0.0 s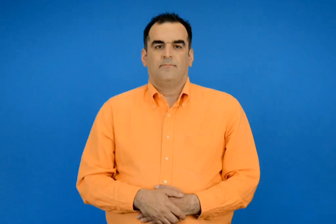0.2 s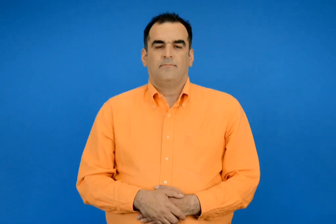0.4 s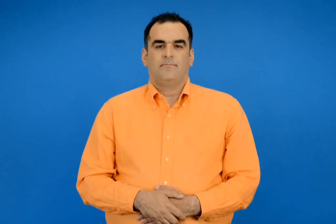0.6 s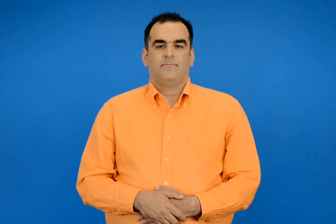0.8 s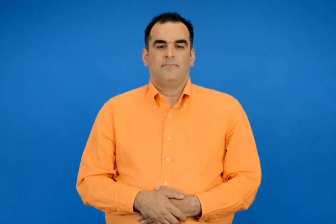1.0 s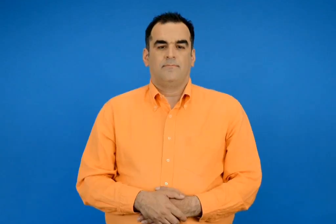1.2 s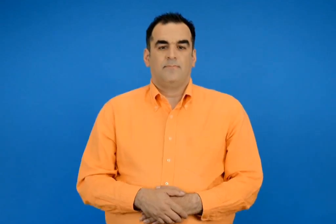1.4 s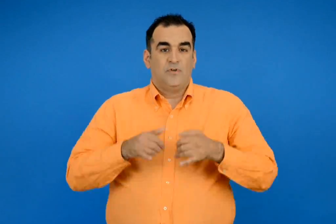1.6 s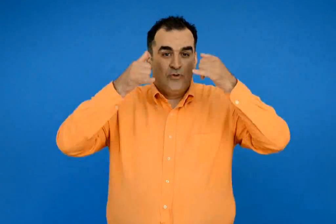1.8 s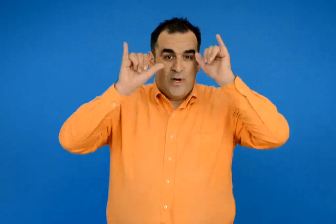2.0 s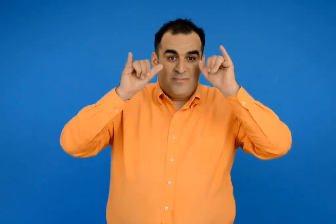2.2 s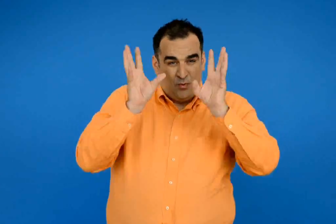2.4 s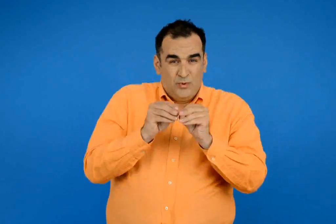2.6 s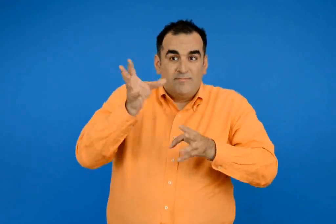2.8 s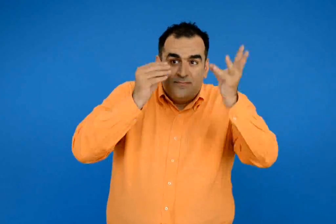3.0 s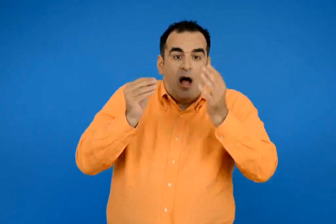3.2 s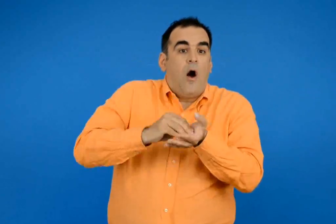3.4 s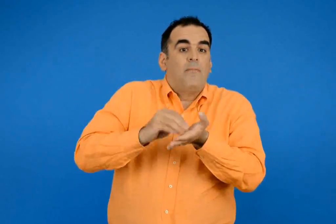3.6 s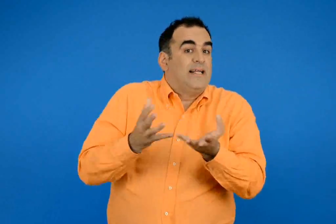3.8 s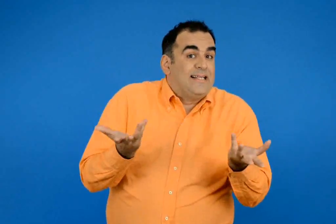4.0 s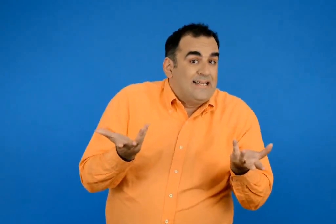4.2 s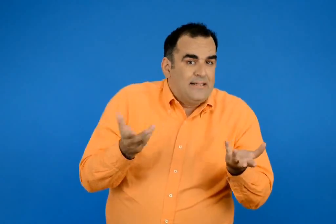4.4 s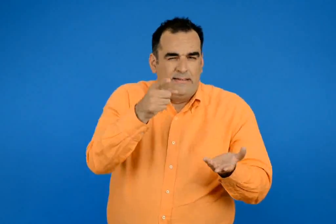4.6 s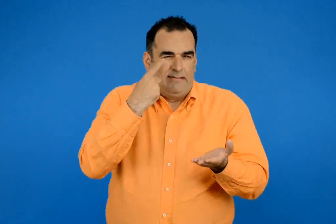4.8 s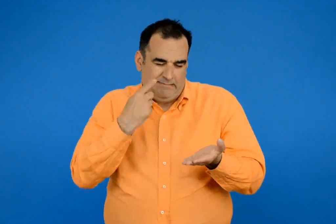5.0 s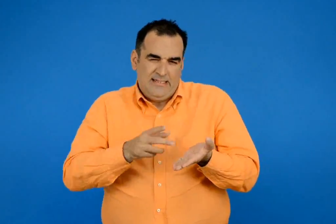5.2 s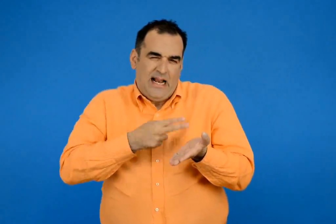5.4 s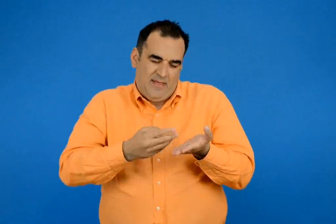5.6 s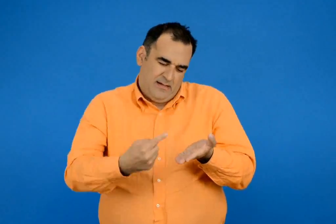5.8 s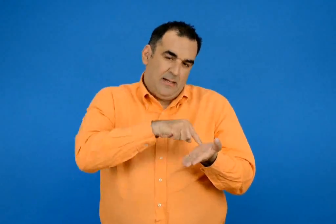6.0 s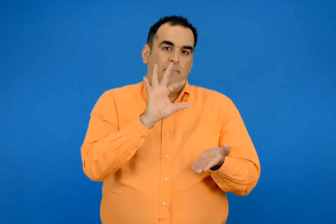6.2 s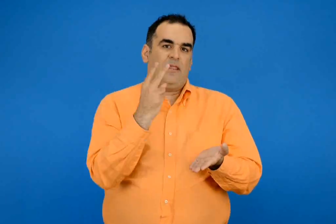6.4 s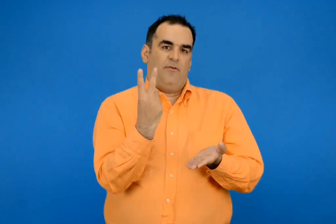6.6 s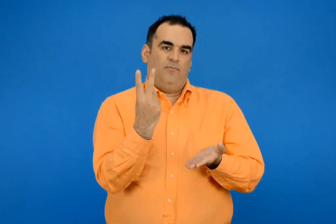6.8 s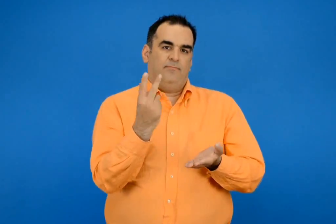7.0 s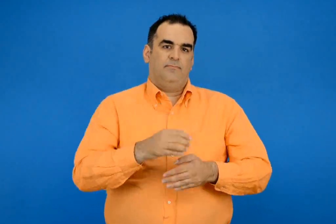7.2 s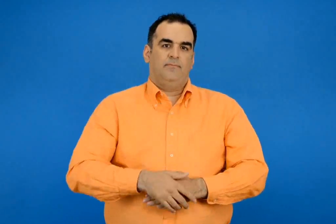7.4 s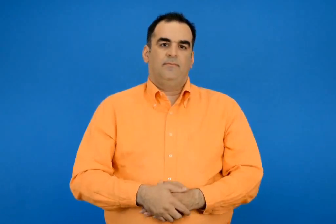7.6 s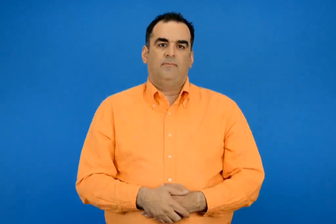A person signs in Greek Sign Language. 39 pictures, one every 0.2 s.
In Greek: τι άλλο μπορεί να θέλουμε να μάθουμε για τα ζώα ; γυριστέ στη σελίδα 52
